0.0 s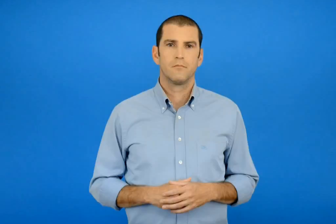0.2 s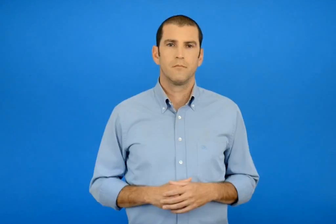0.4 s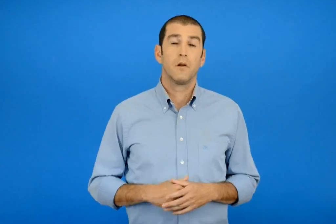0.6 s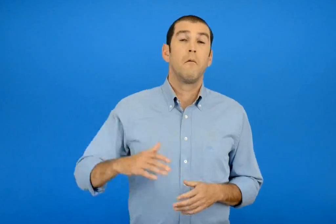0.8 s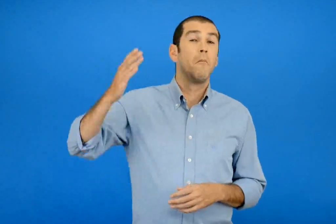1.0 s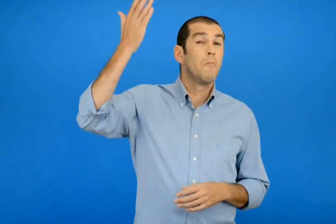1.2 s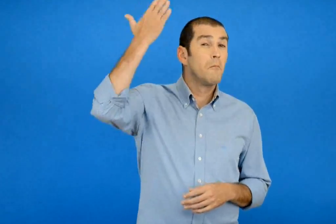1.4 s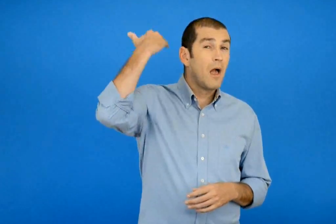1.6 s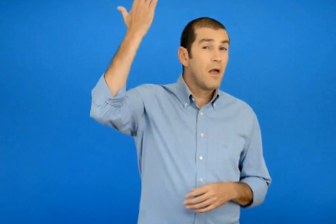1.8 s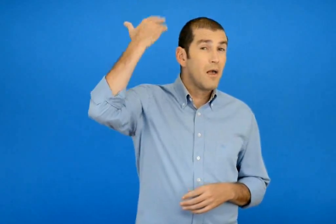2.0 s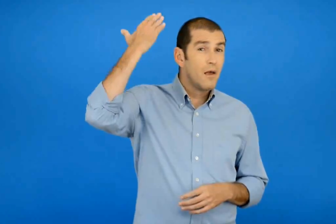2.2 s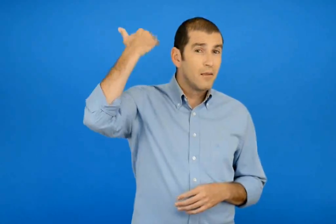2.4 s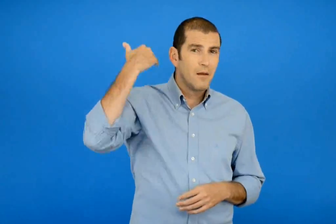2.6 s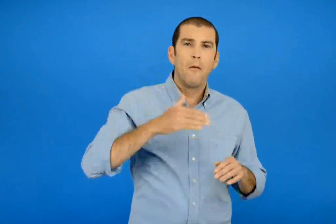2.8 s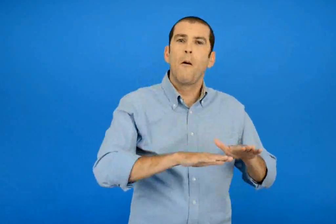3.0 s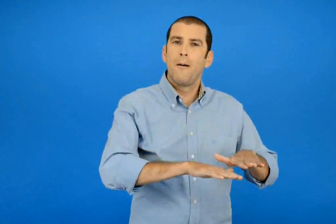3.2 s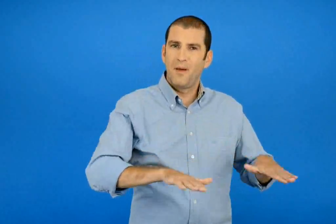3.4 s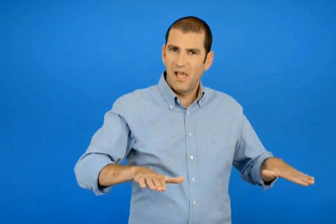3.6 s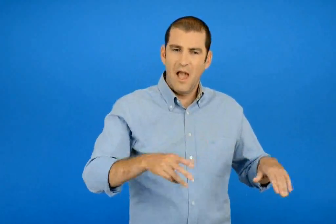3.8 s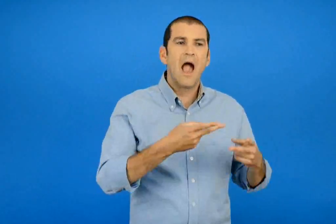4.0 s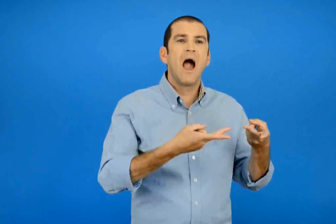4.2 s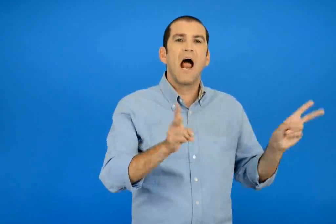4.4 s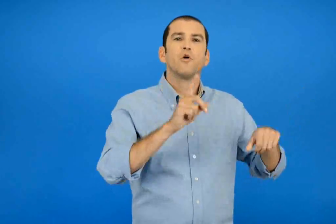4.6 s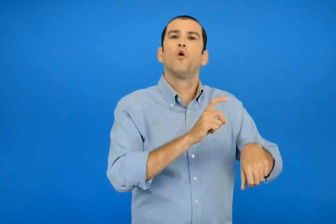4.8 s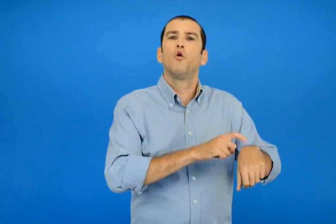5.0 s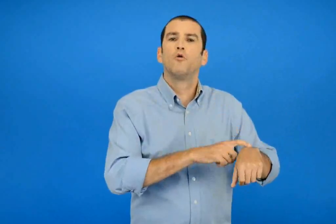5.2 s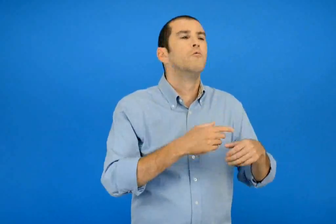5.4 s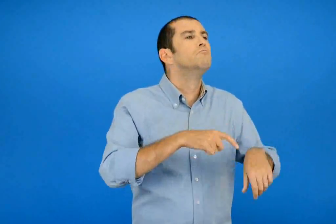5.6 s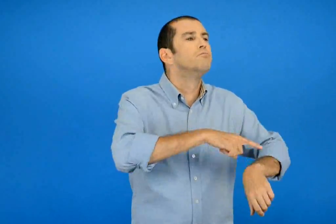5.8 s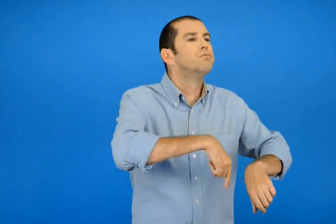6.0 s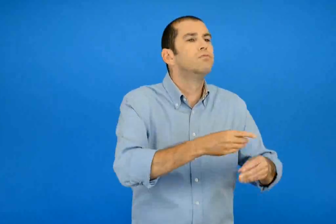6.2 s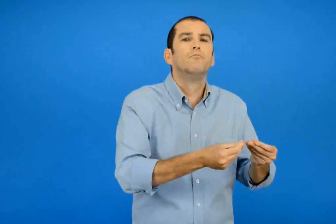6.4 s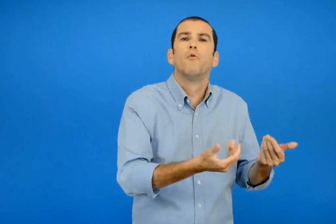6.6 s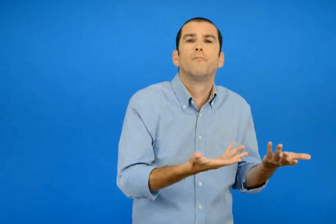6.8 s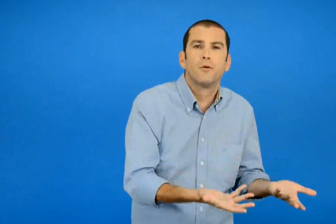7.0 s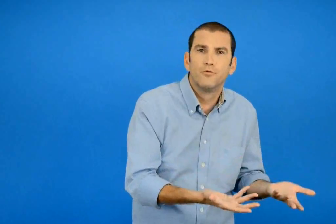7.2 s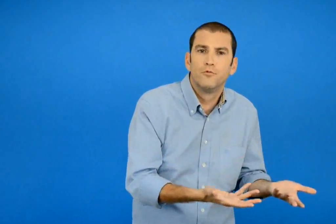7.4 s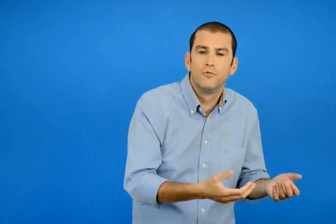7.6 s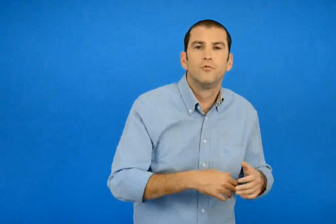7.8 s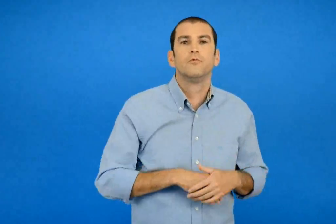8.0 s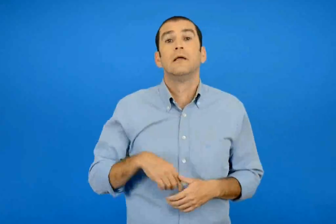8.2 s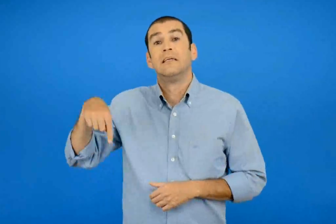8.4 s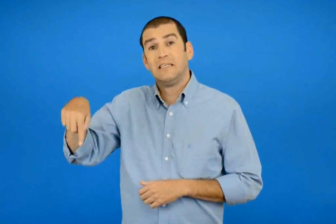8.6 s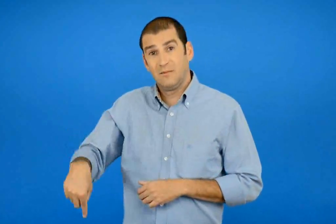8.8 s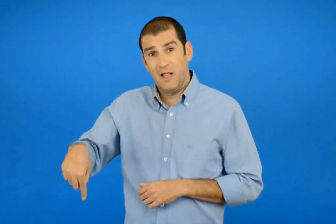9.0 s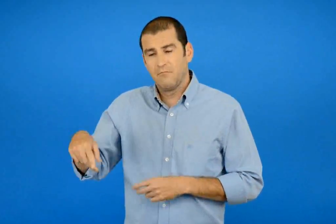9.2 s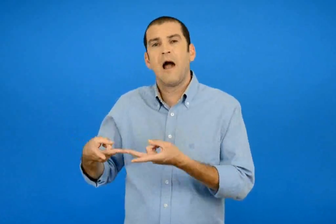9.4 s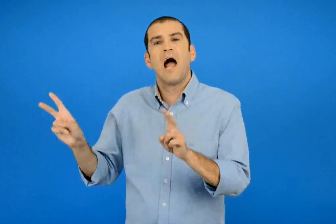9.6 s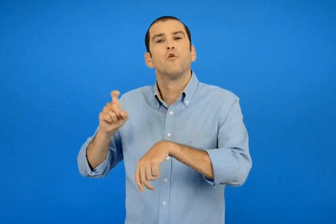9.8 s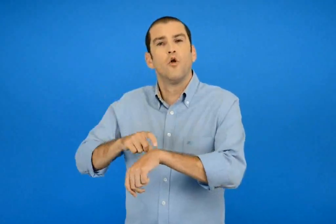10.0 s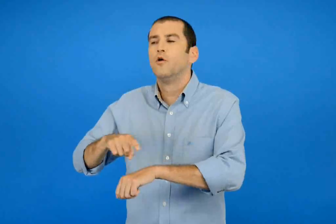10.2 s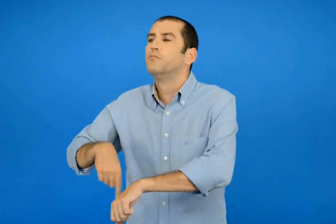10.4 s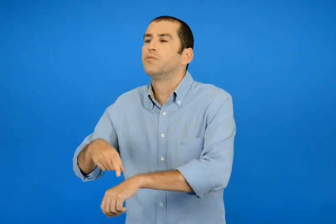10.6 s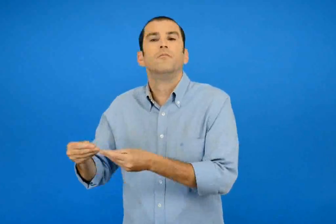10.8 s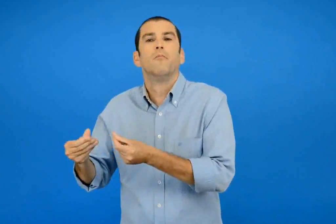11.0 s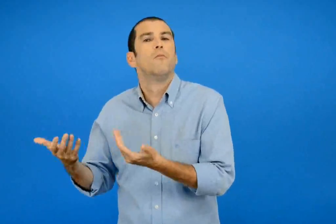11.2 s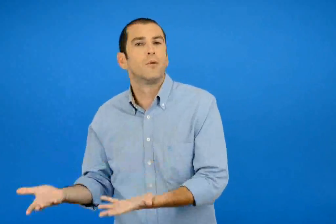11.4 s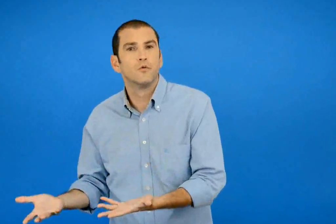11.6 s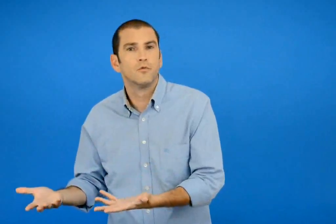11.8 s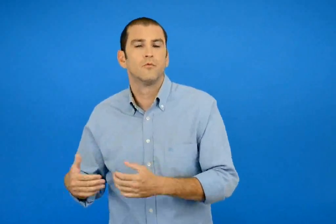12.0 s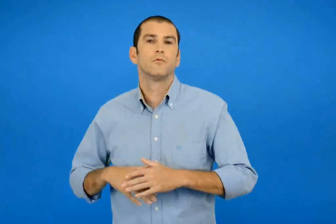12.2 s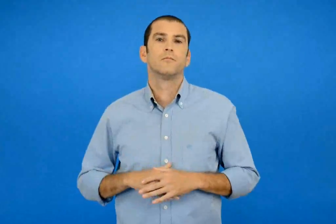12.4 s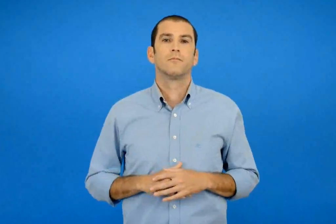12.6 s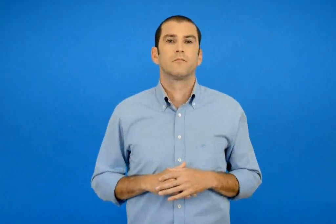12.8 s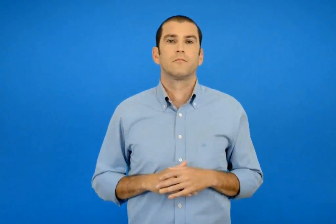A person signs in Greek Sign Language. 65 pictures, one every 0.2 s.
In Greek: πως περνούσαν τα παιδιά τον ελεύθερο χρόνο τους παλιά ; πως τον περνούν σήμερα ;
